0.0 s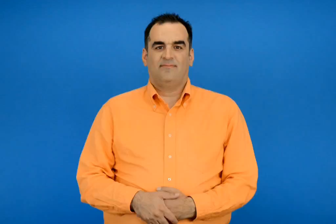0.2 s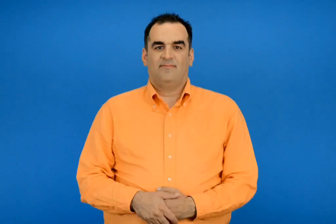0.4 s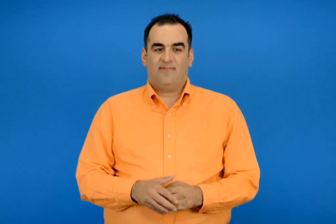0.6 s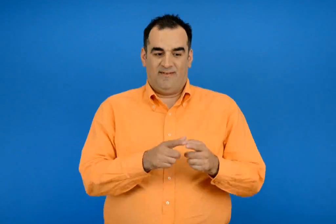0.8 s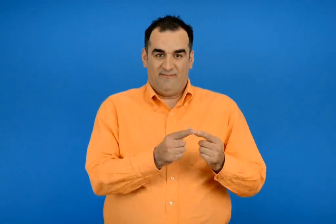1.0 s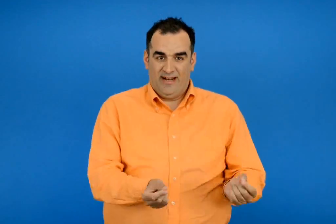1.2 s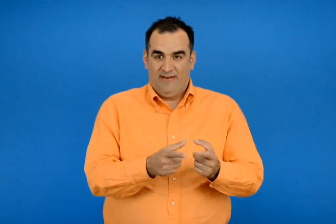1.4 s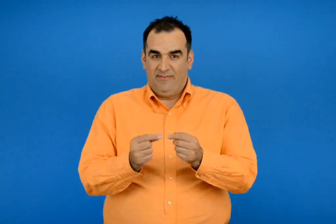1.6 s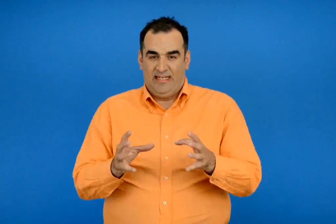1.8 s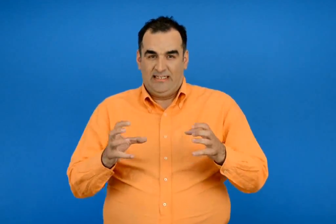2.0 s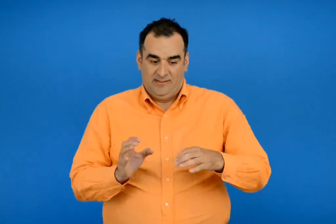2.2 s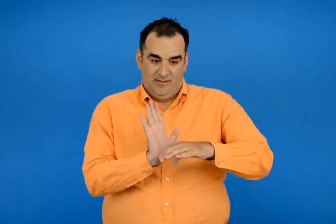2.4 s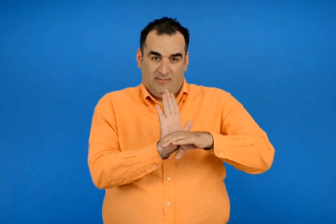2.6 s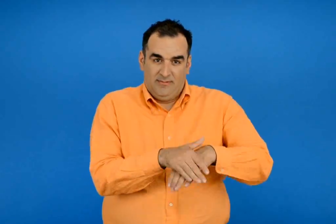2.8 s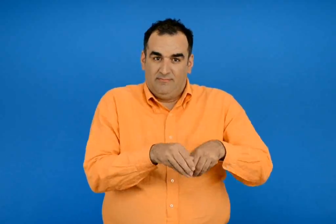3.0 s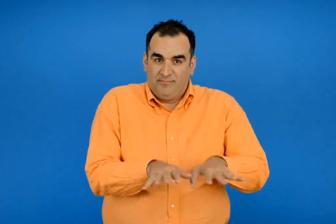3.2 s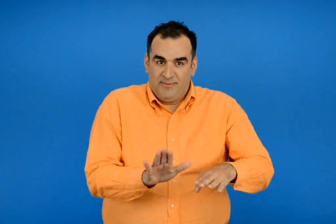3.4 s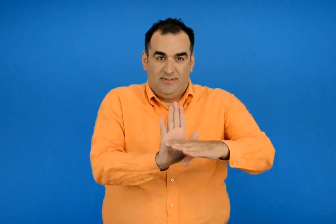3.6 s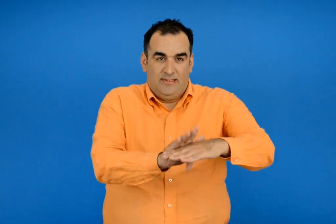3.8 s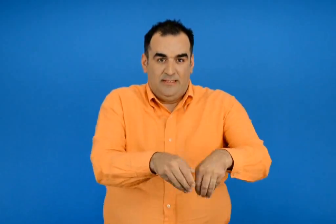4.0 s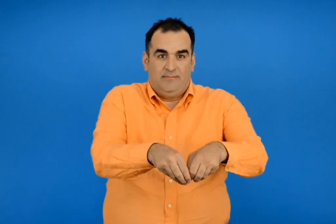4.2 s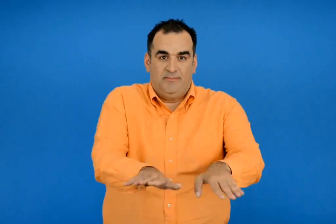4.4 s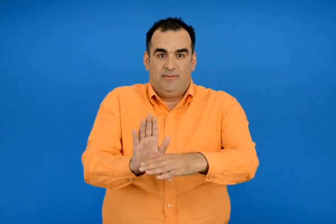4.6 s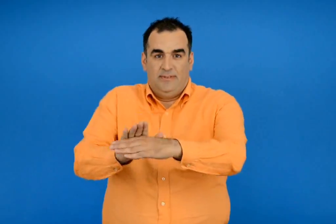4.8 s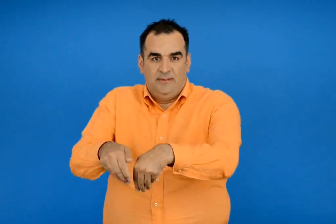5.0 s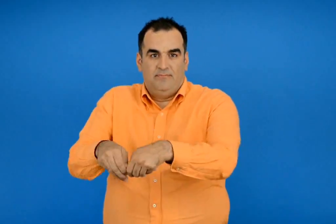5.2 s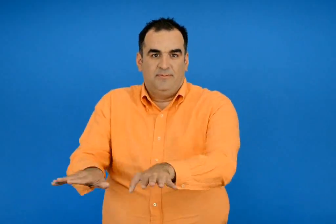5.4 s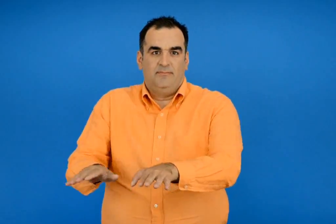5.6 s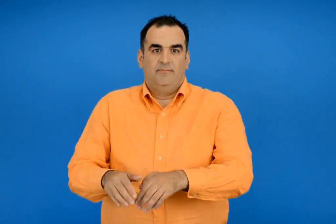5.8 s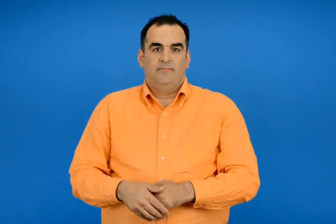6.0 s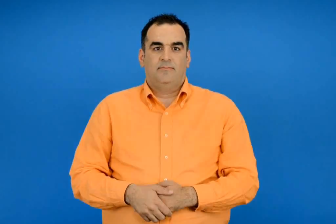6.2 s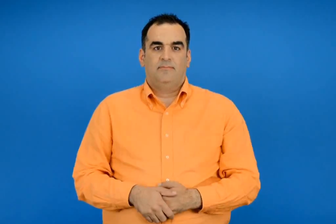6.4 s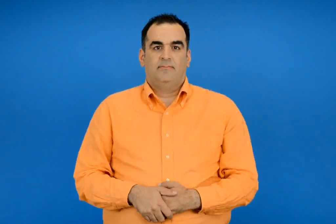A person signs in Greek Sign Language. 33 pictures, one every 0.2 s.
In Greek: κάτω από τα ποδιά μας έτριζαν τα ξεραμένα φύλλα
